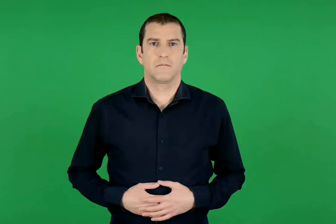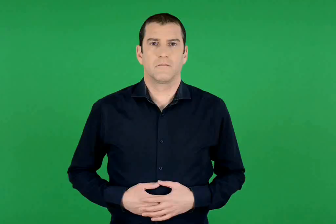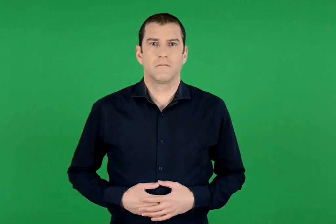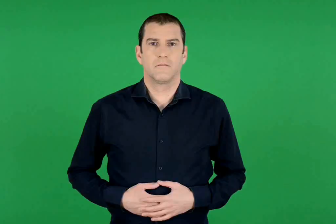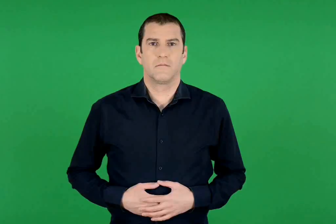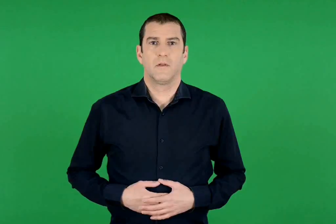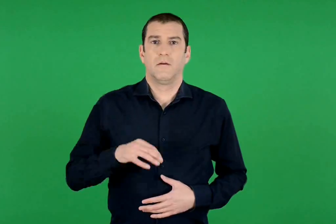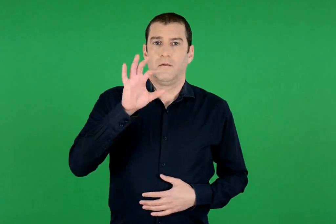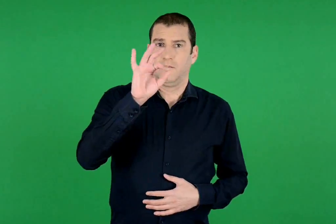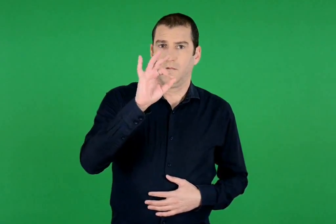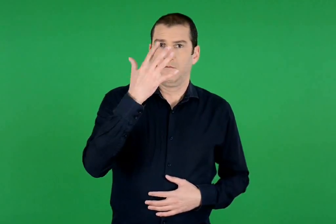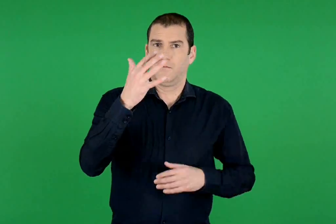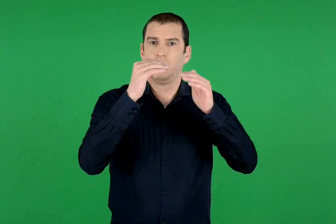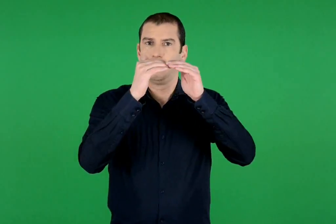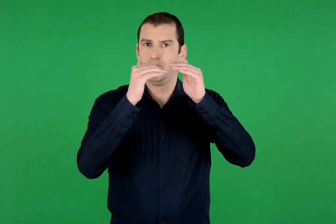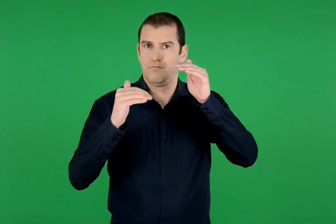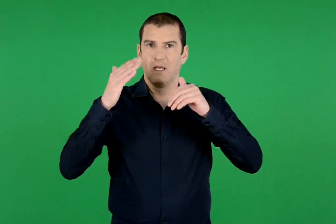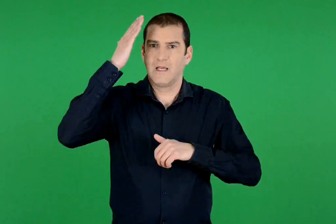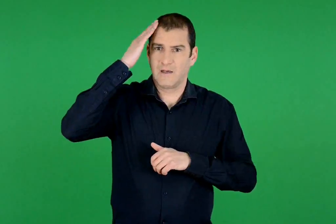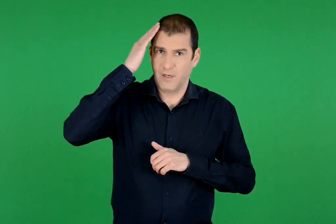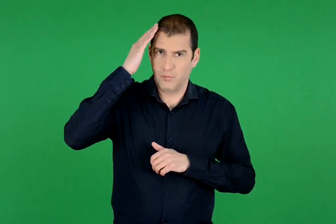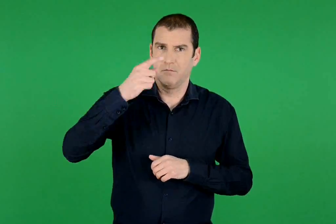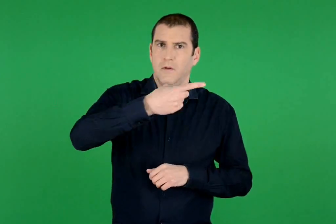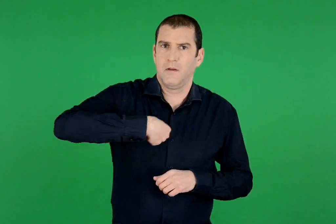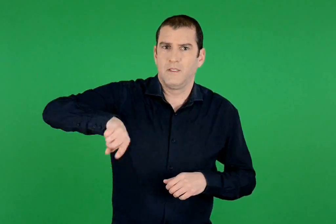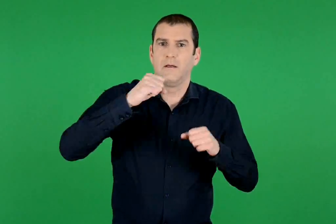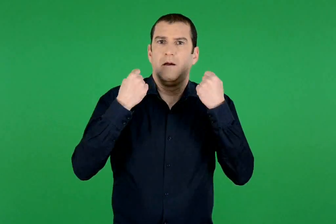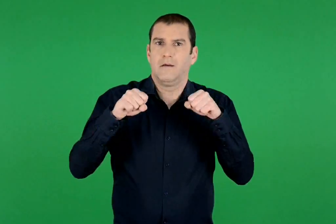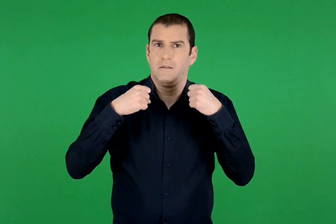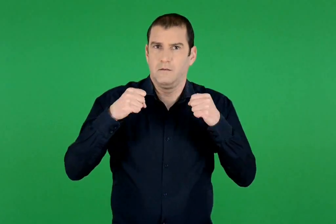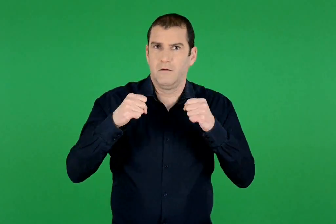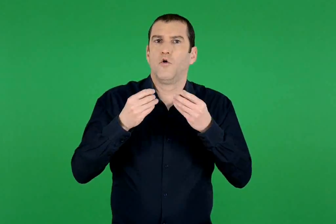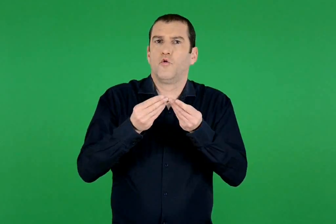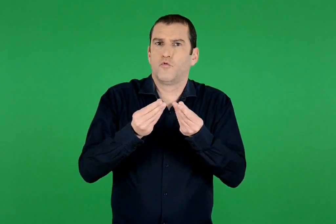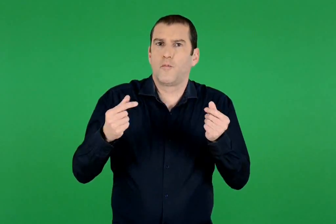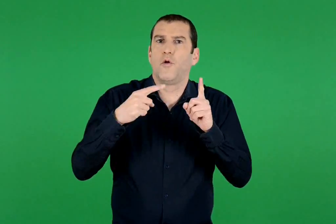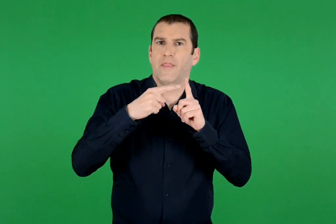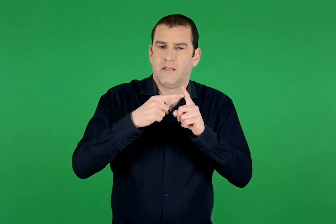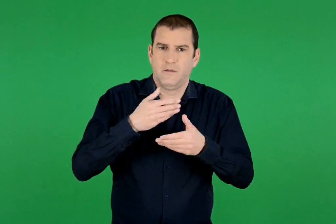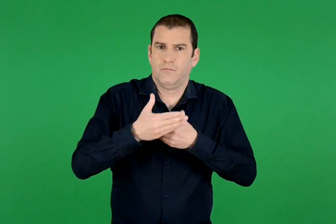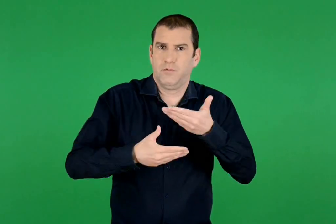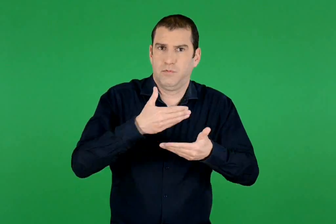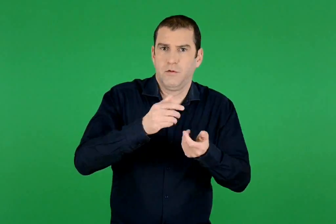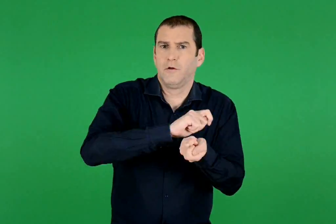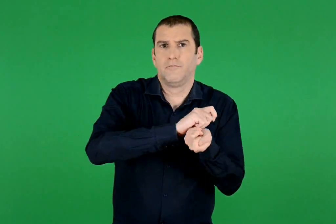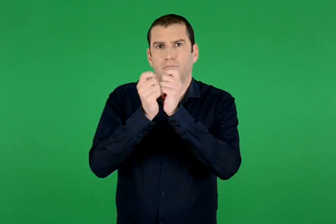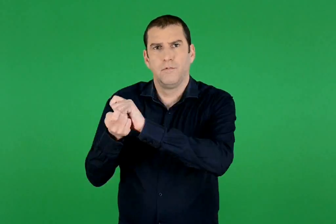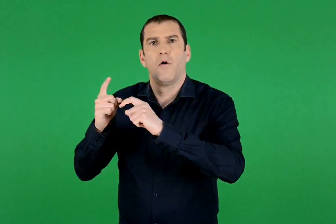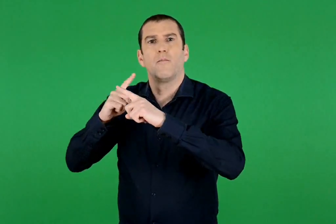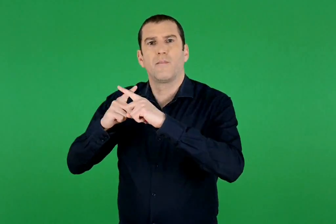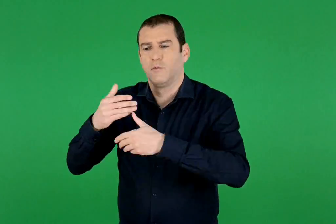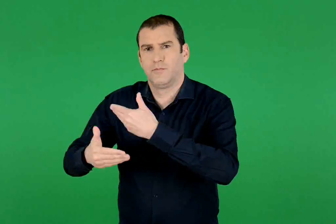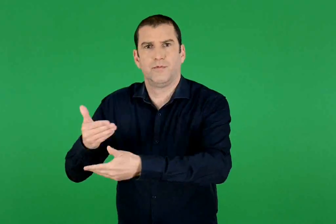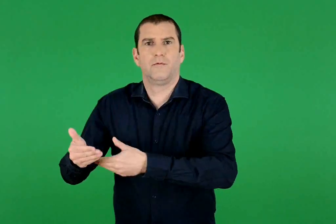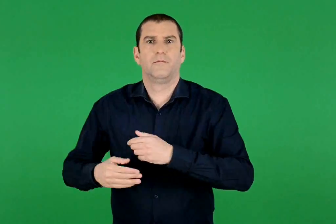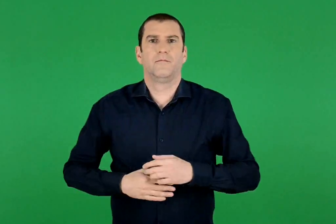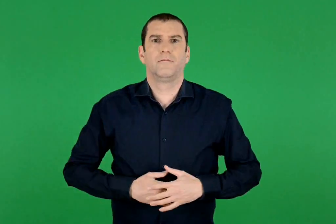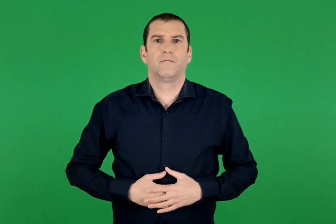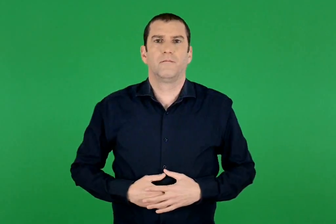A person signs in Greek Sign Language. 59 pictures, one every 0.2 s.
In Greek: στο 55ο κεφάλαιο θα ασκηθούμε στον εμπειρικό τρόπο διαίρεσης με διαδοχικούς πολλαπλασιασμούς
